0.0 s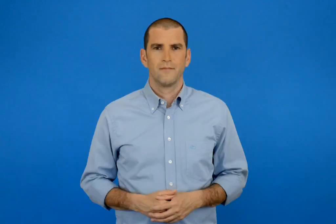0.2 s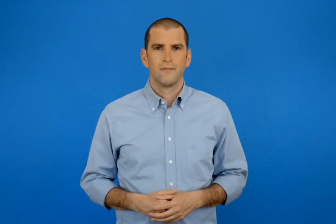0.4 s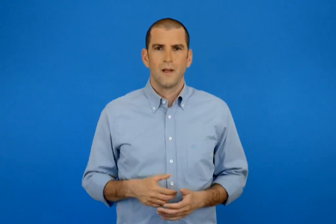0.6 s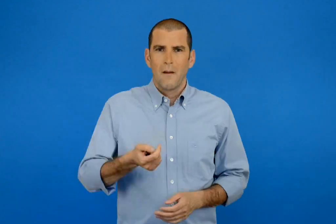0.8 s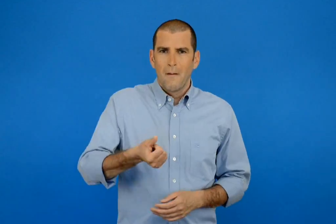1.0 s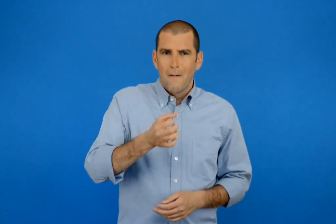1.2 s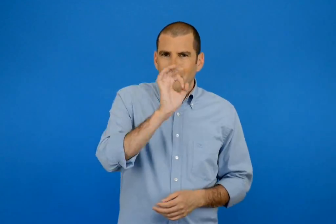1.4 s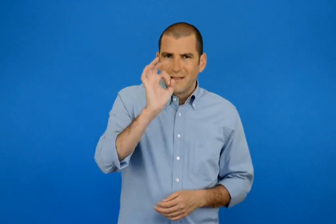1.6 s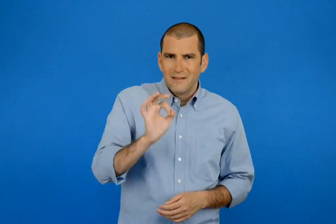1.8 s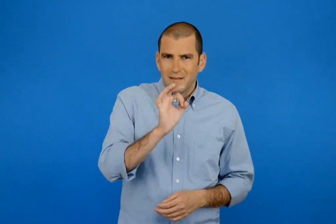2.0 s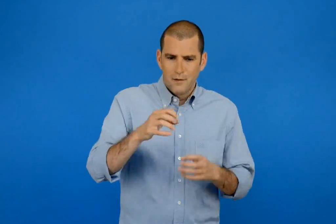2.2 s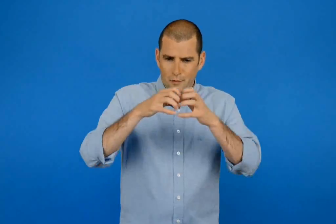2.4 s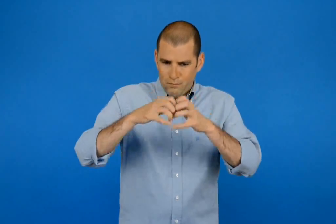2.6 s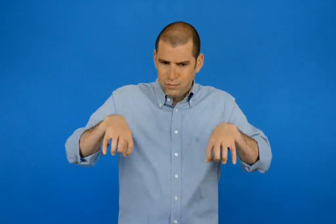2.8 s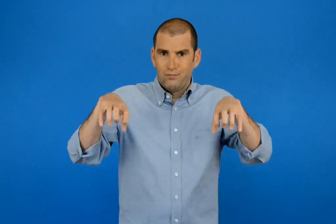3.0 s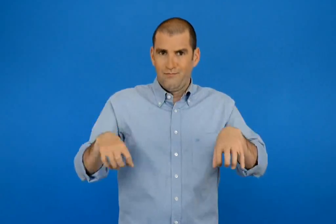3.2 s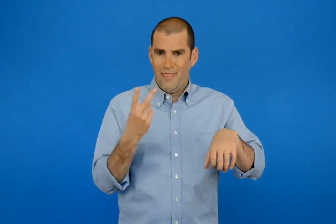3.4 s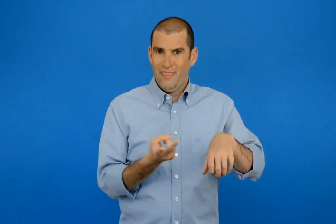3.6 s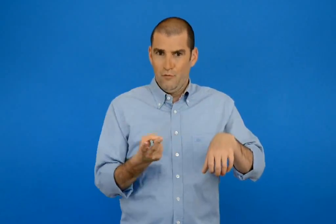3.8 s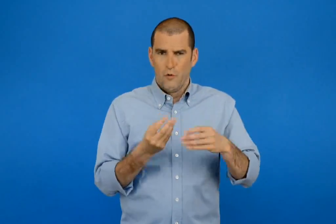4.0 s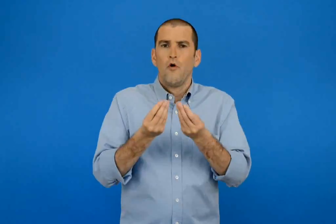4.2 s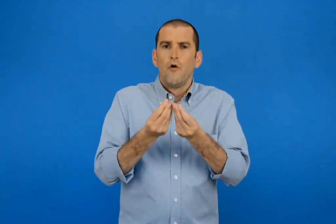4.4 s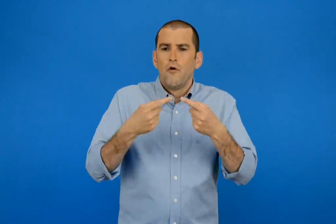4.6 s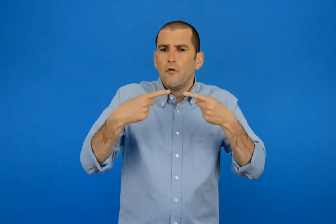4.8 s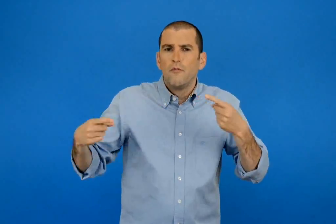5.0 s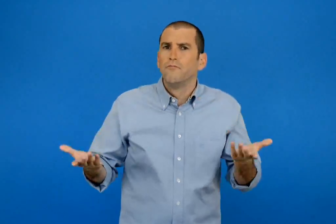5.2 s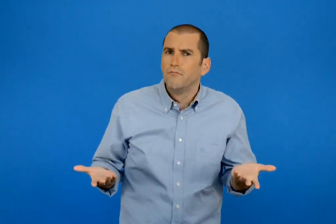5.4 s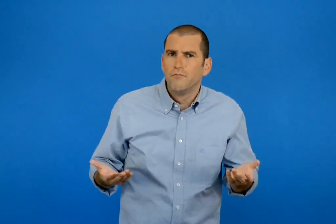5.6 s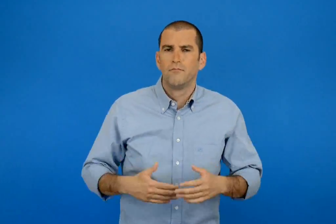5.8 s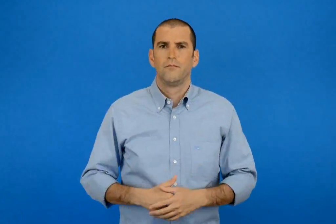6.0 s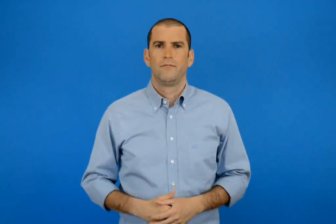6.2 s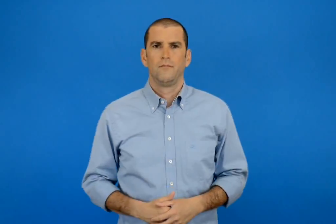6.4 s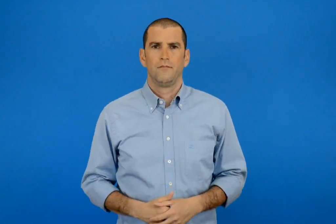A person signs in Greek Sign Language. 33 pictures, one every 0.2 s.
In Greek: με ποιους τρόπους μπορώ να μοιράσω τις μπίλιες σε δύο μέρη ;
